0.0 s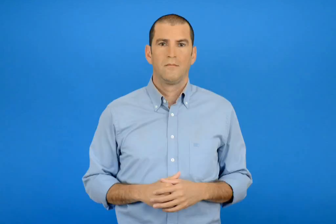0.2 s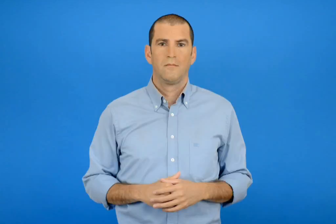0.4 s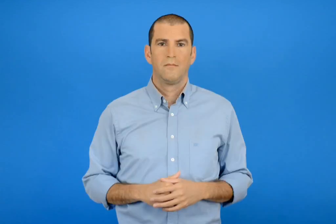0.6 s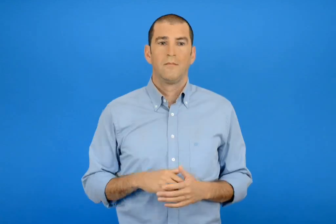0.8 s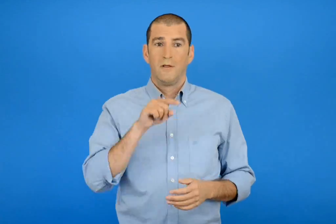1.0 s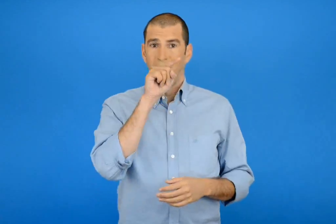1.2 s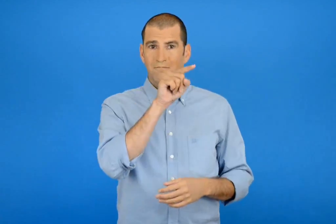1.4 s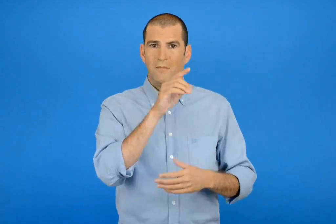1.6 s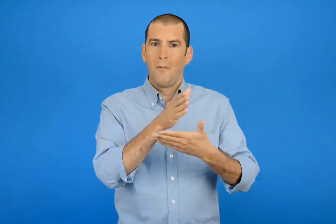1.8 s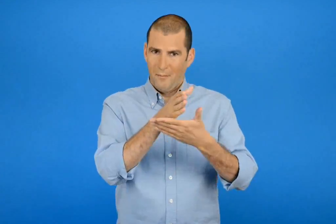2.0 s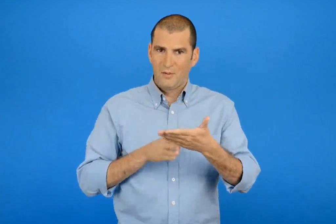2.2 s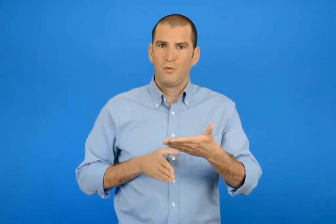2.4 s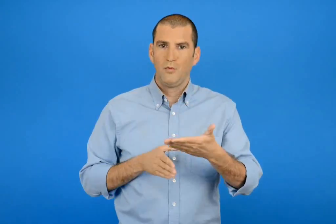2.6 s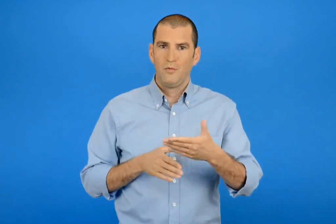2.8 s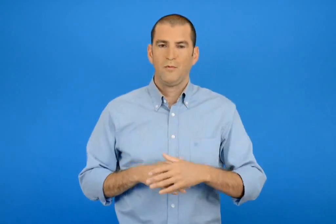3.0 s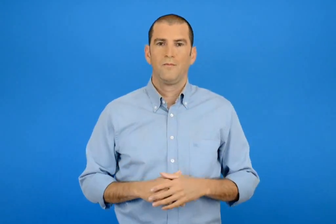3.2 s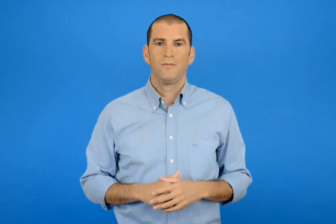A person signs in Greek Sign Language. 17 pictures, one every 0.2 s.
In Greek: το μισό είναι
